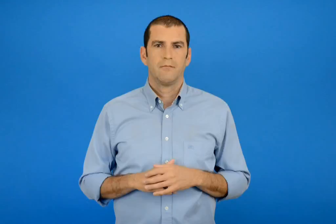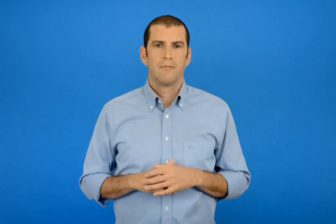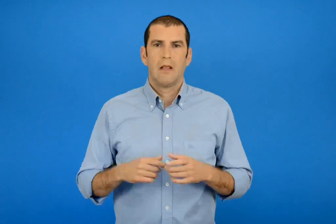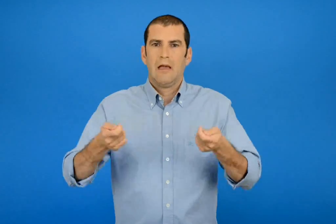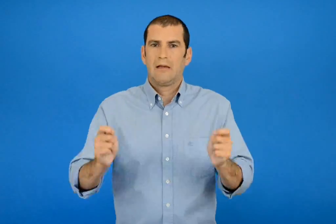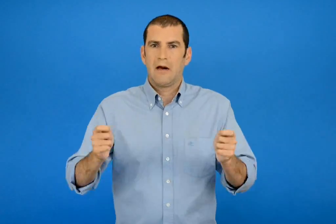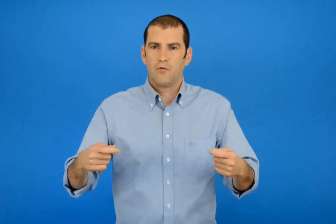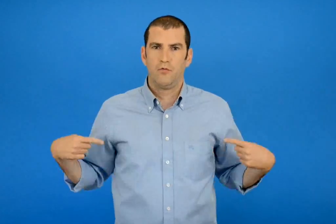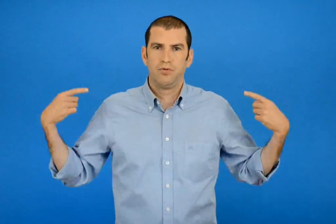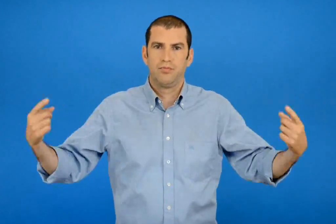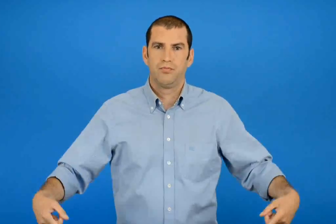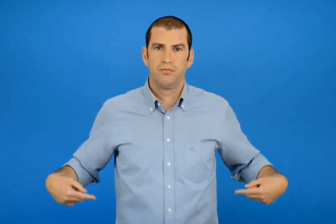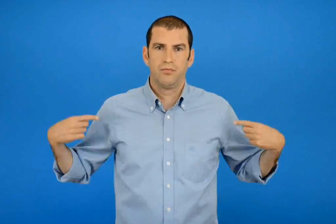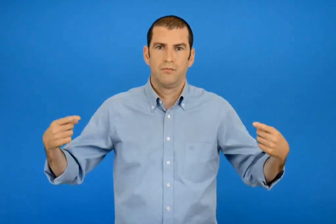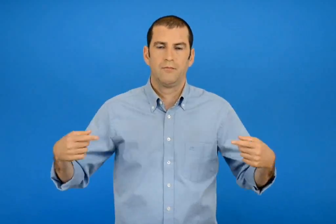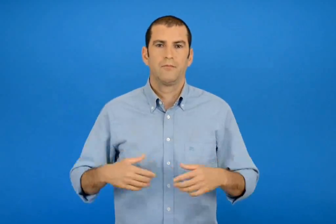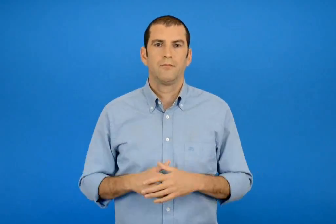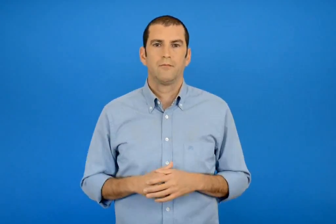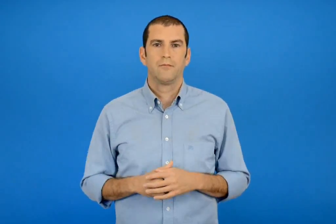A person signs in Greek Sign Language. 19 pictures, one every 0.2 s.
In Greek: καρό
